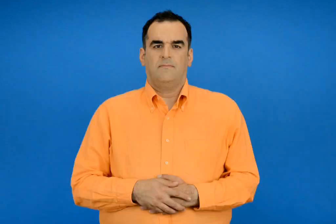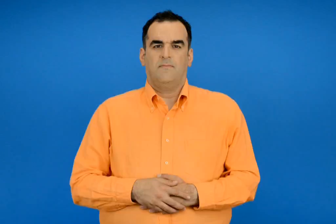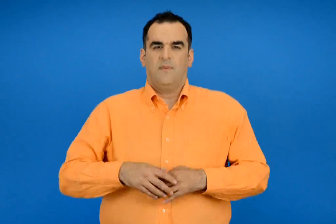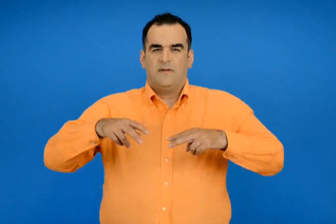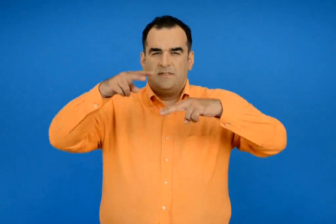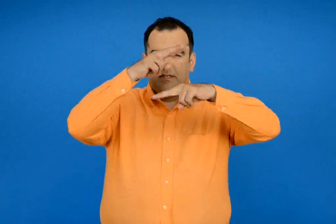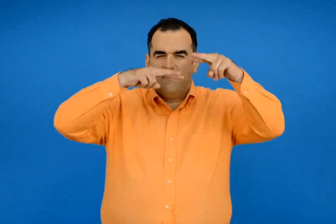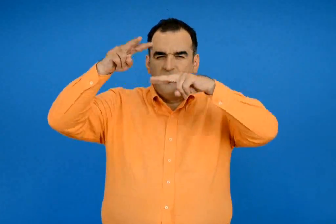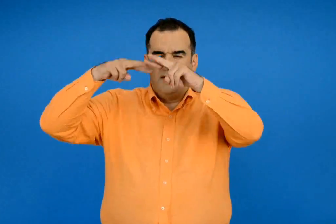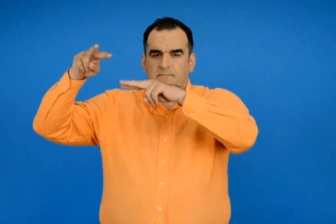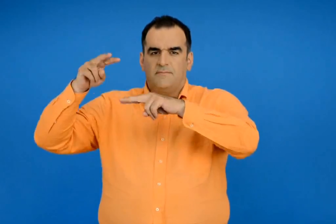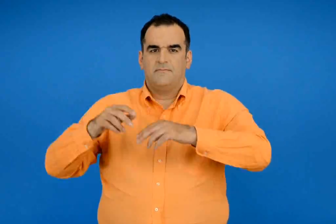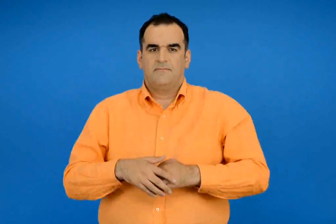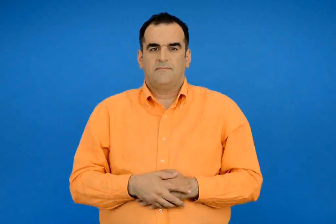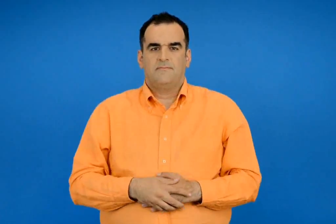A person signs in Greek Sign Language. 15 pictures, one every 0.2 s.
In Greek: συννεφιά
